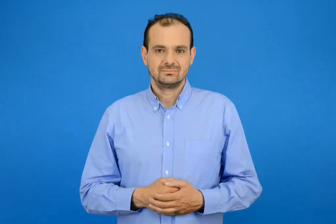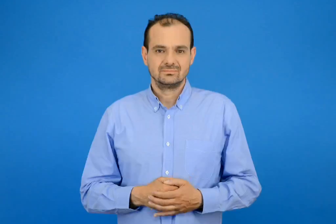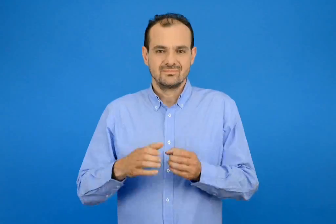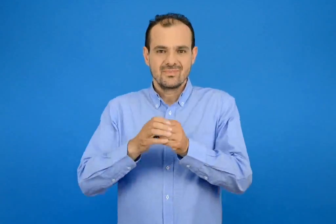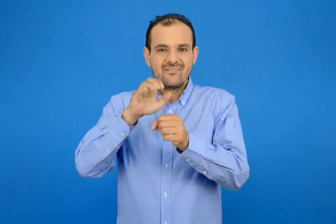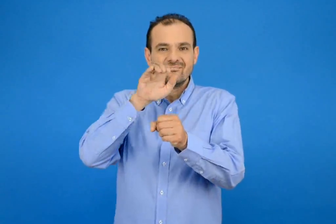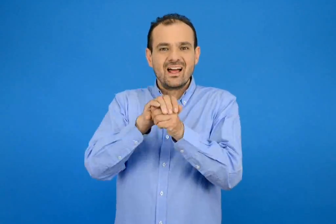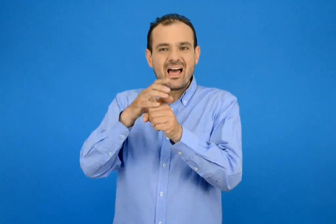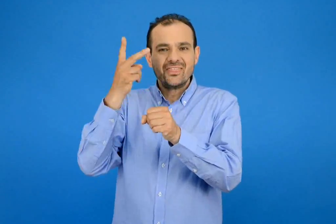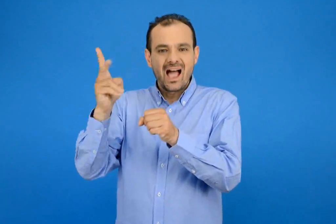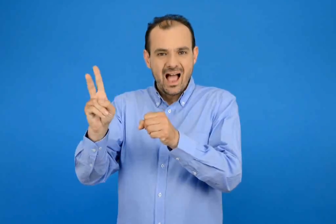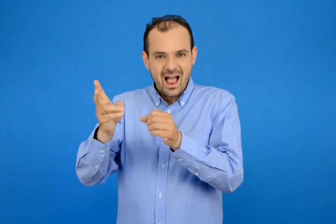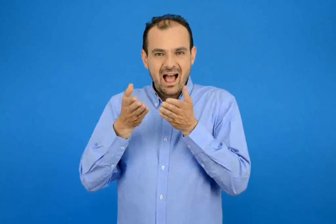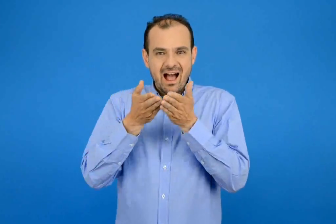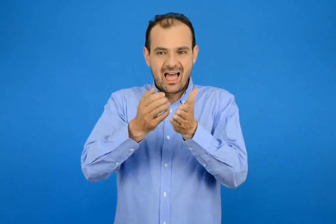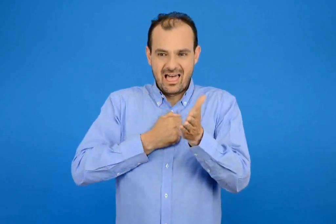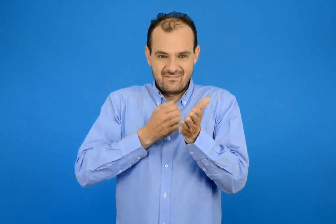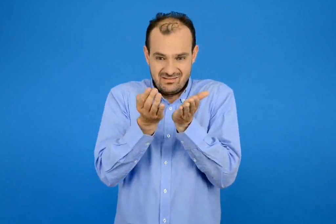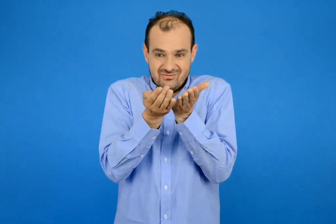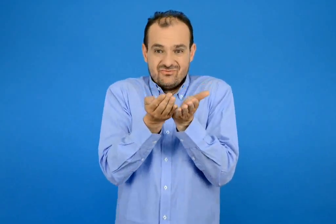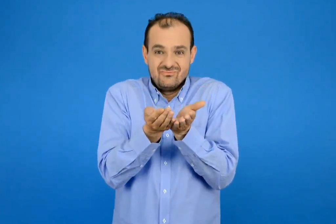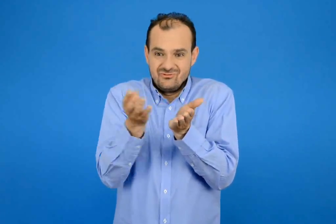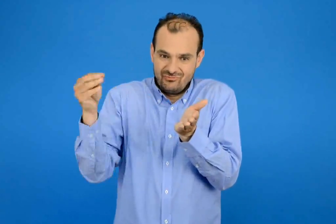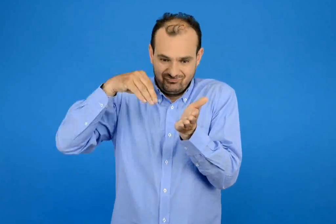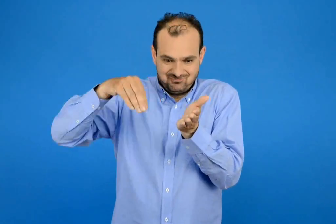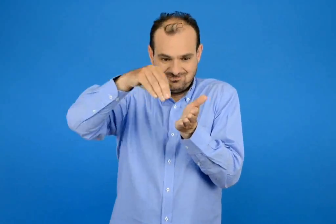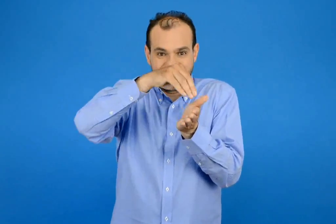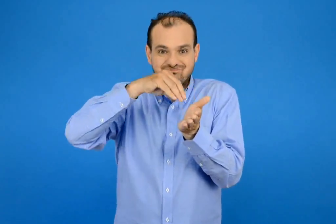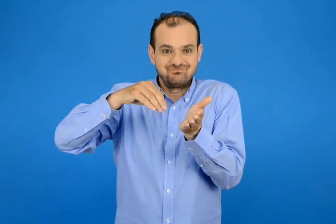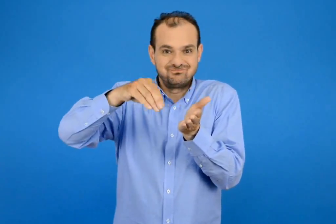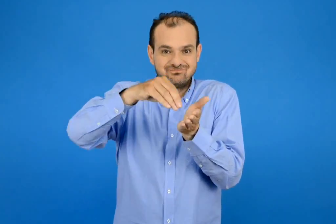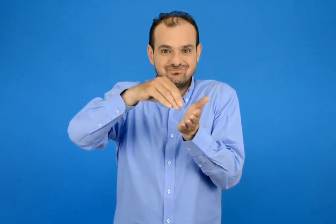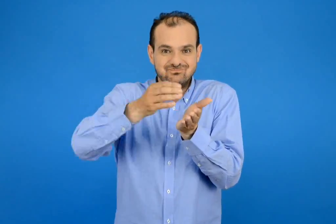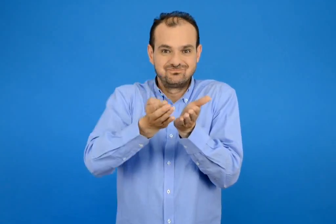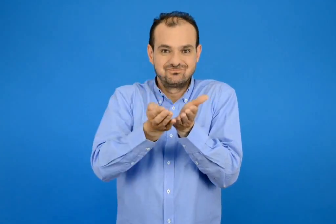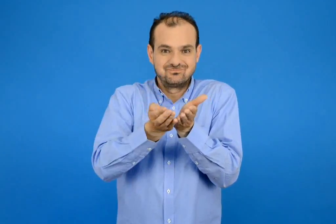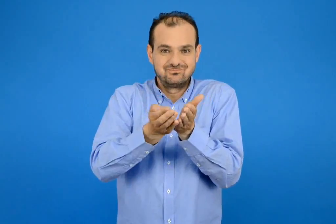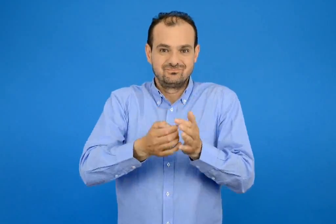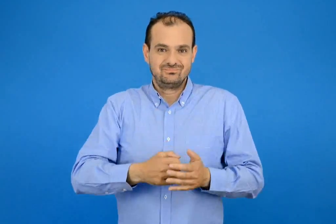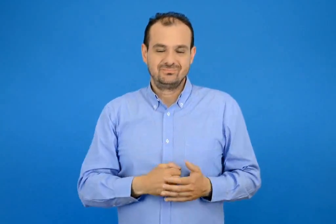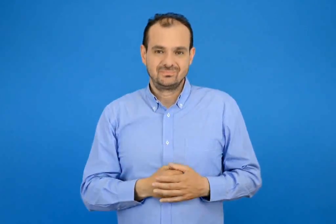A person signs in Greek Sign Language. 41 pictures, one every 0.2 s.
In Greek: θα γεμίσω το καράβι μου με βελανιδιά από τη βελανιδιά
